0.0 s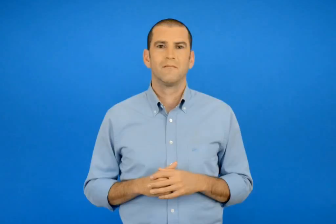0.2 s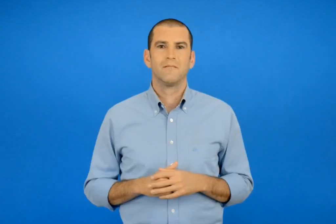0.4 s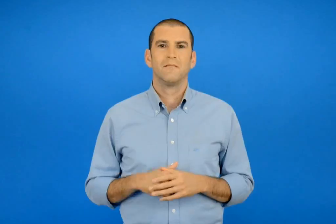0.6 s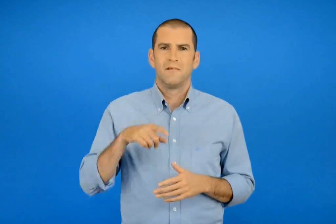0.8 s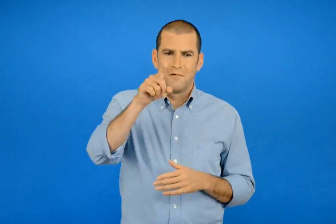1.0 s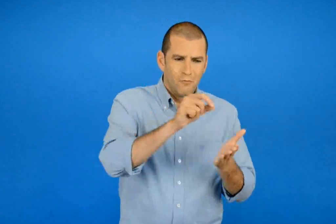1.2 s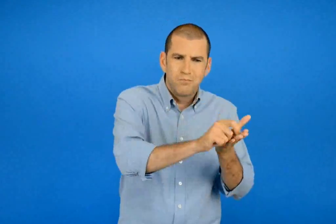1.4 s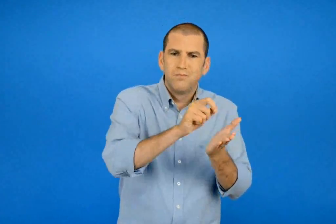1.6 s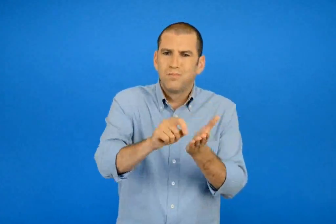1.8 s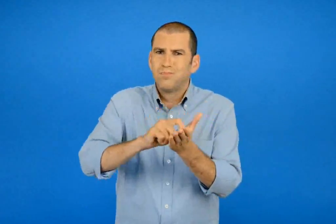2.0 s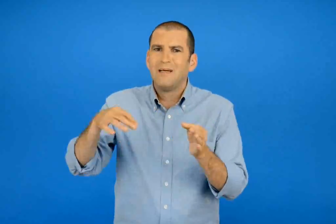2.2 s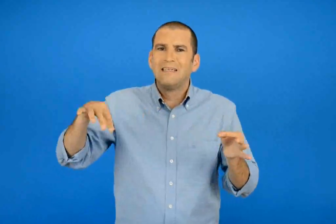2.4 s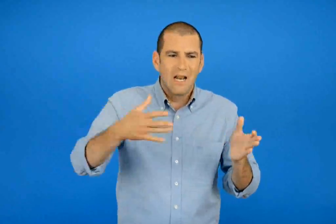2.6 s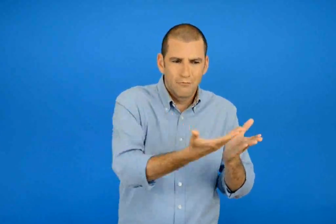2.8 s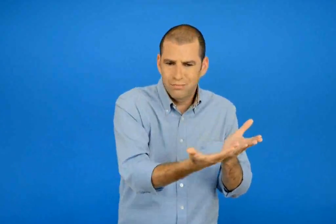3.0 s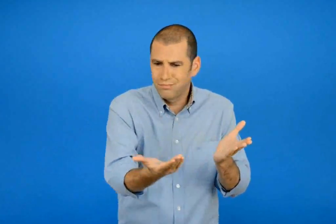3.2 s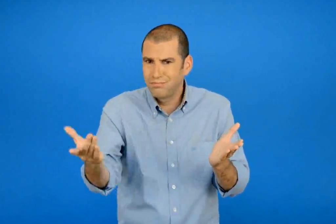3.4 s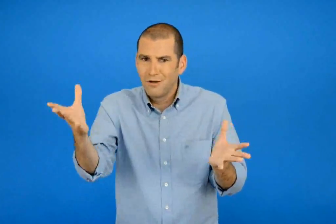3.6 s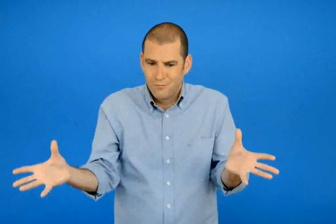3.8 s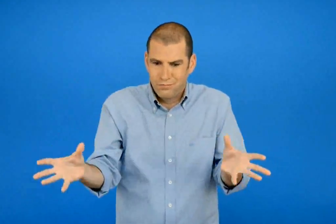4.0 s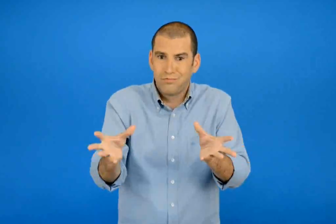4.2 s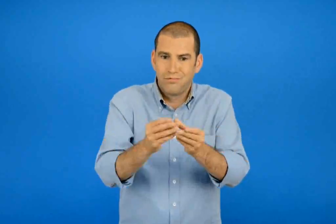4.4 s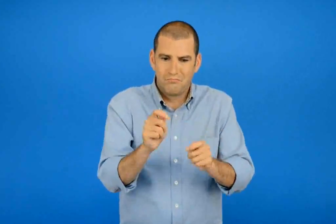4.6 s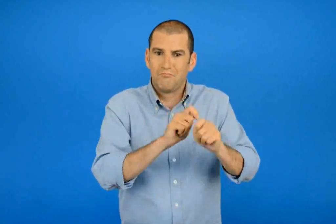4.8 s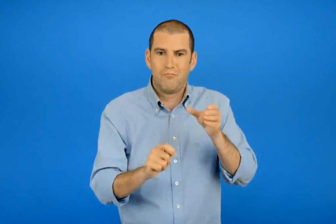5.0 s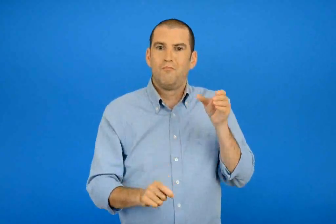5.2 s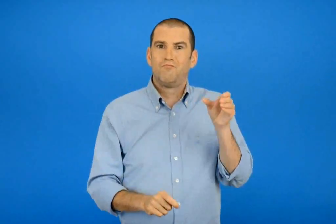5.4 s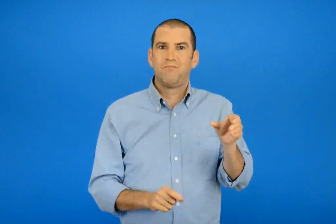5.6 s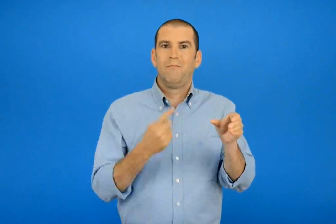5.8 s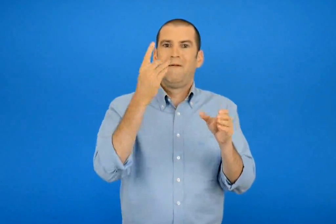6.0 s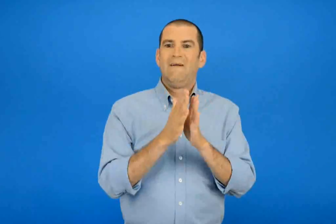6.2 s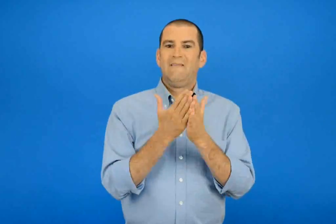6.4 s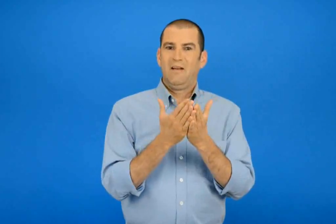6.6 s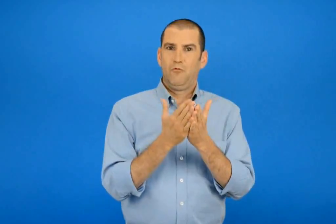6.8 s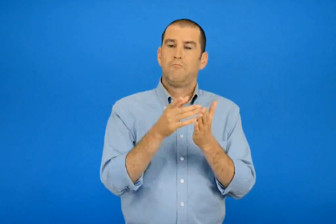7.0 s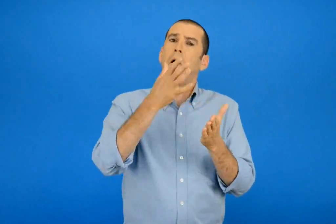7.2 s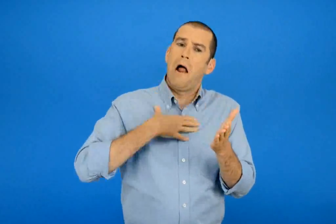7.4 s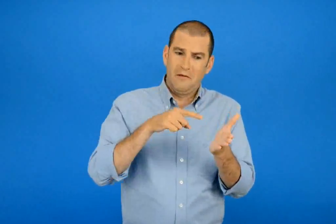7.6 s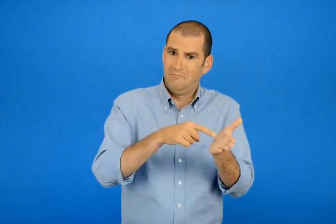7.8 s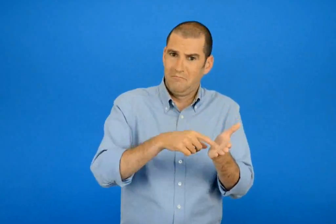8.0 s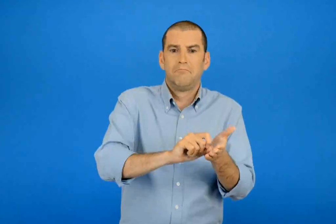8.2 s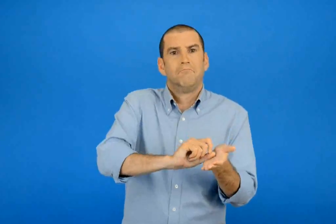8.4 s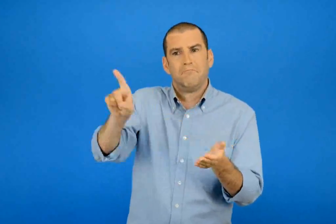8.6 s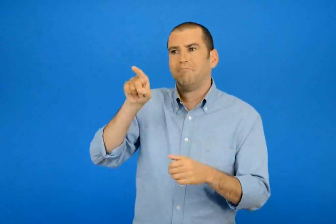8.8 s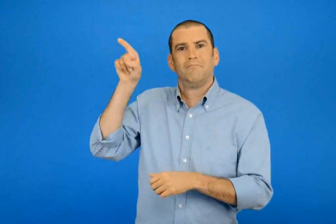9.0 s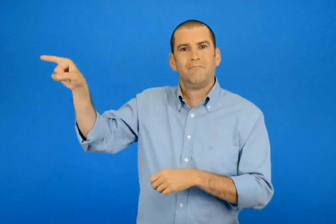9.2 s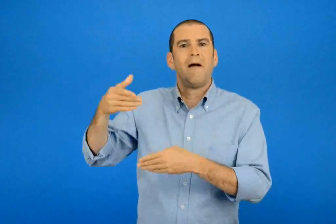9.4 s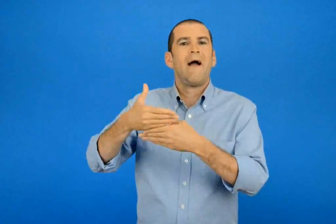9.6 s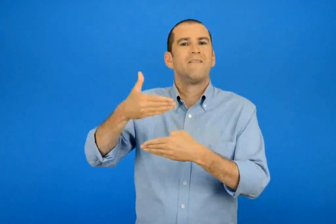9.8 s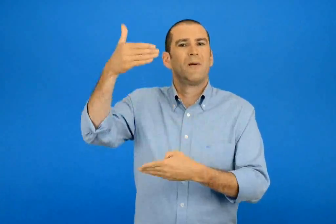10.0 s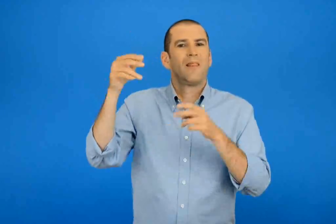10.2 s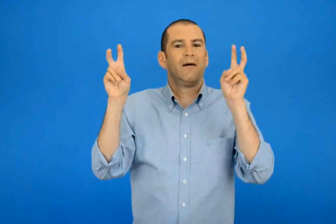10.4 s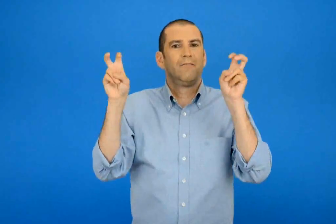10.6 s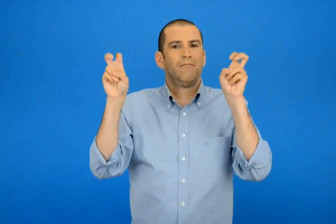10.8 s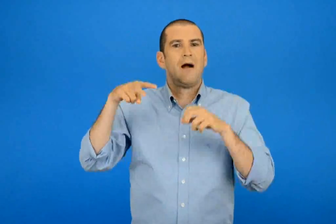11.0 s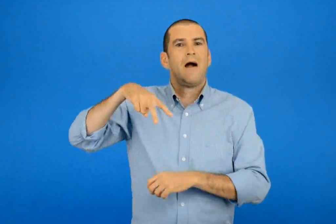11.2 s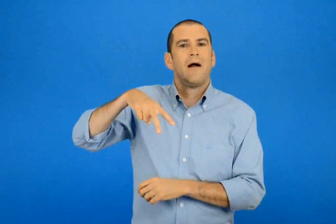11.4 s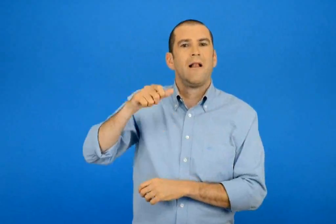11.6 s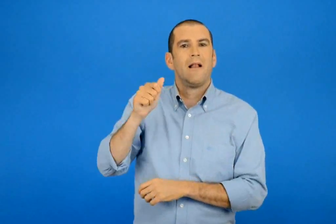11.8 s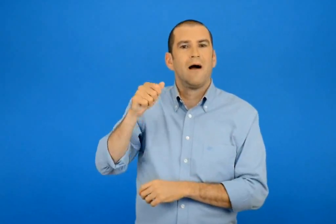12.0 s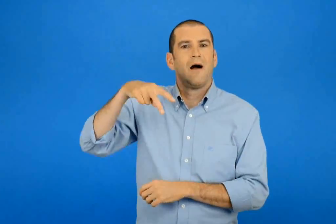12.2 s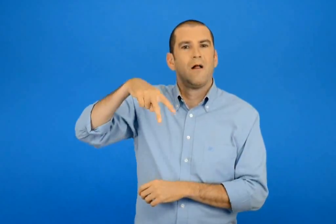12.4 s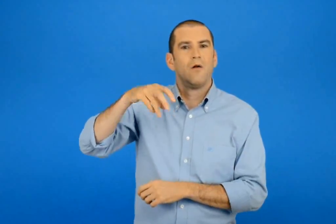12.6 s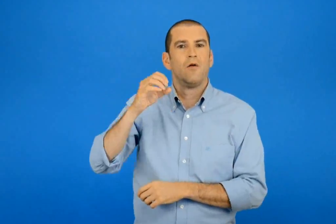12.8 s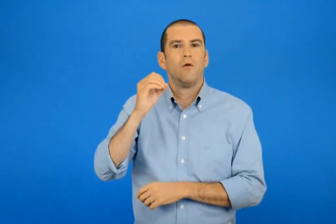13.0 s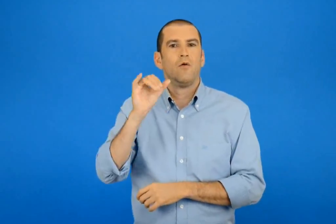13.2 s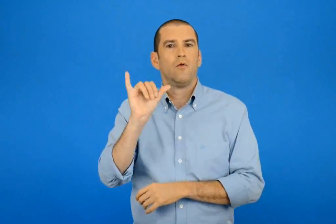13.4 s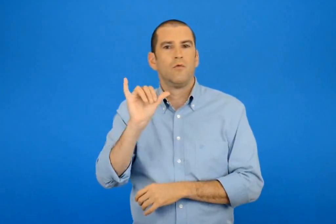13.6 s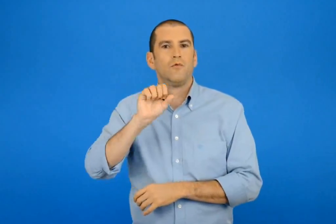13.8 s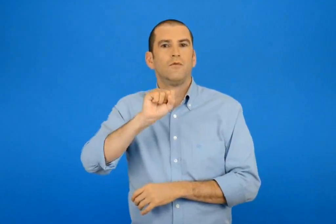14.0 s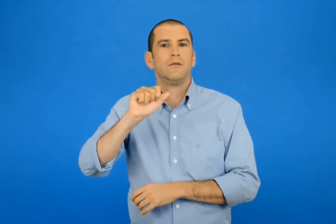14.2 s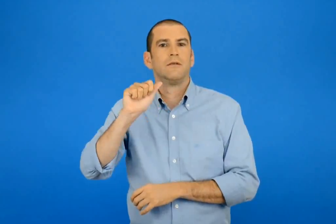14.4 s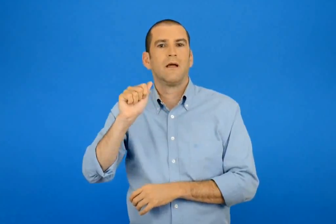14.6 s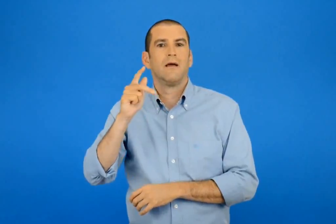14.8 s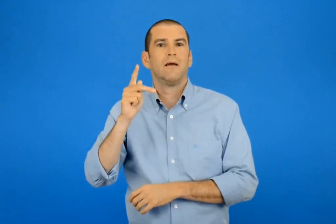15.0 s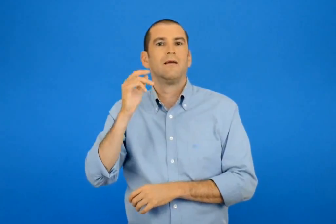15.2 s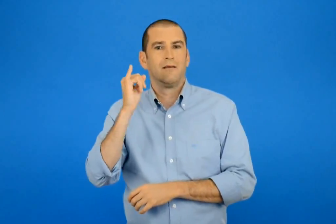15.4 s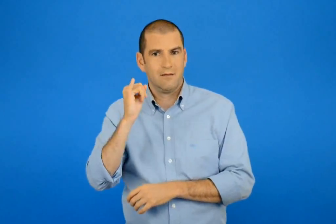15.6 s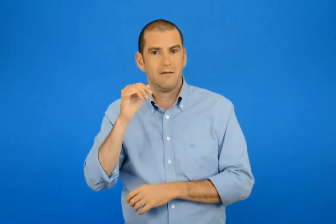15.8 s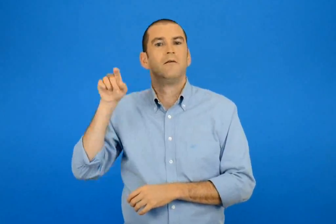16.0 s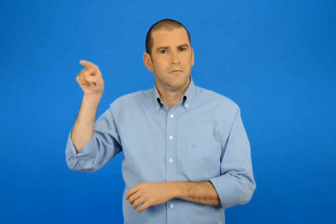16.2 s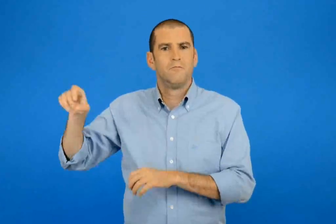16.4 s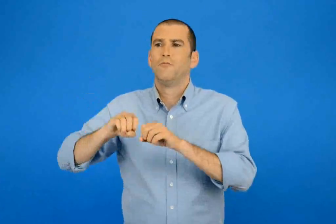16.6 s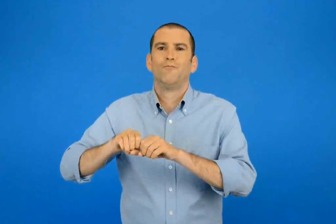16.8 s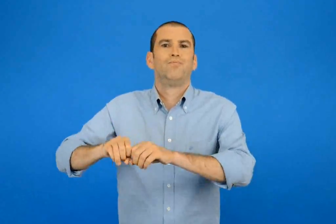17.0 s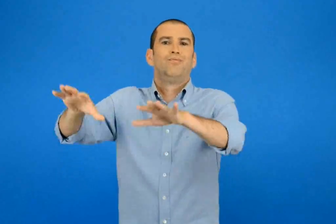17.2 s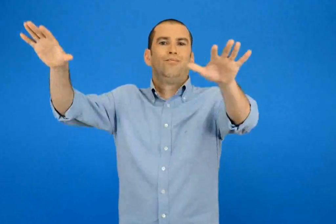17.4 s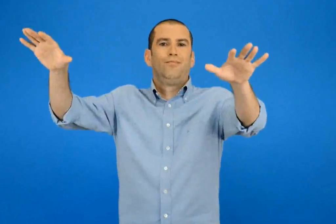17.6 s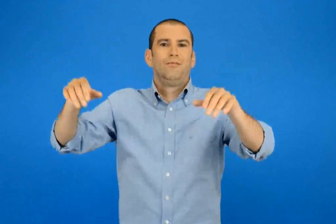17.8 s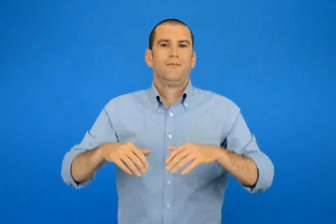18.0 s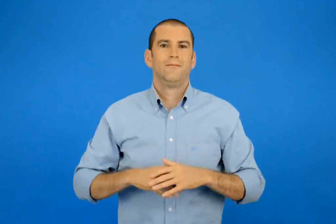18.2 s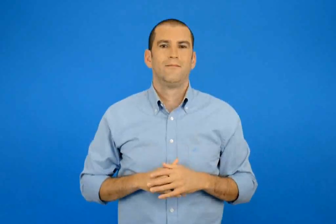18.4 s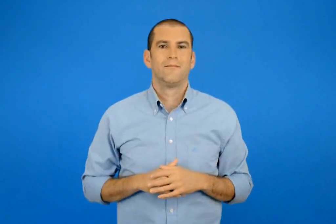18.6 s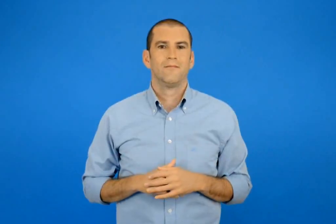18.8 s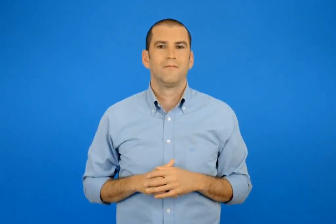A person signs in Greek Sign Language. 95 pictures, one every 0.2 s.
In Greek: συγκεντρώστε όλες τις σελίδες και φτιάξτε ένα βιβλίο η αν θέλετε στείλτε οτιδήποτε γράψατε στο λαλουσακι για να το δημοσιεύσει
